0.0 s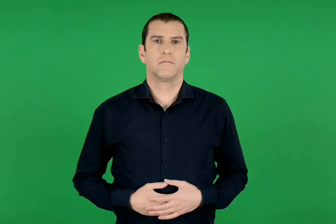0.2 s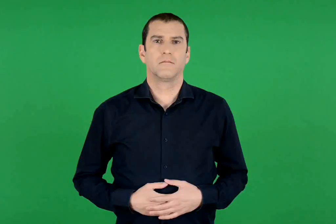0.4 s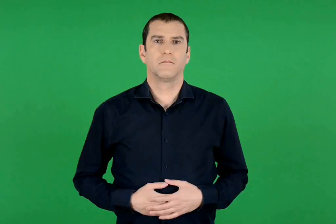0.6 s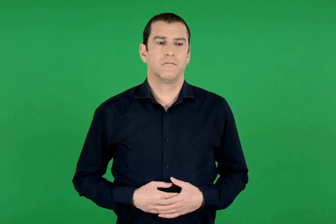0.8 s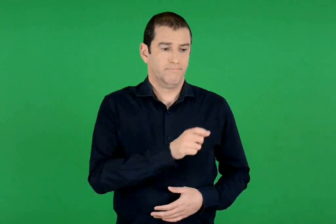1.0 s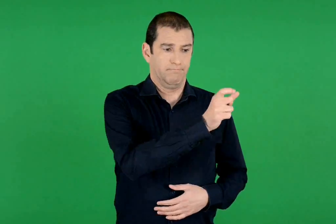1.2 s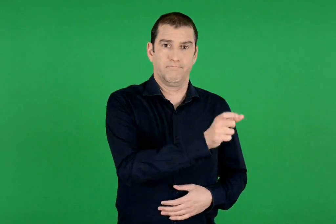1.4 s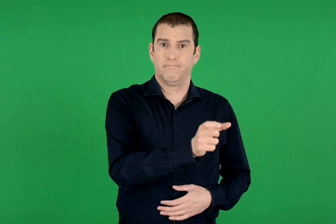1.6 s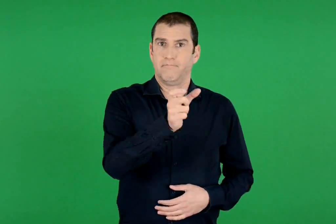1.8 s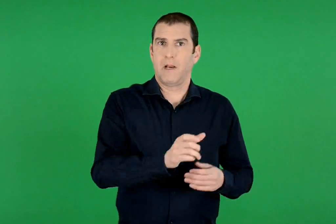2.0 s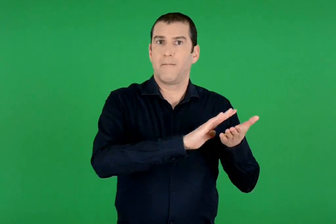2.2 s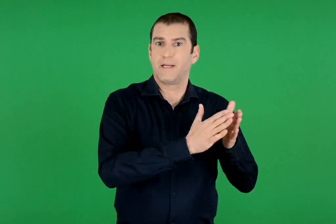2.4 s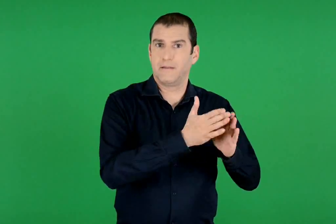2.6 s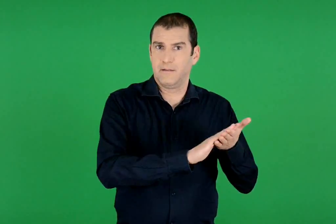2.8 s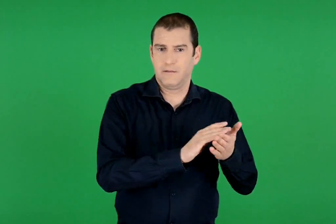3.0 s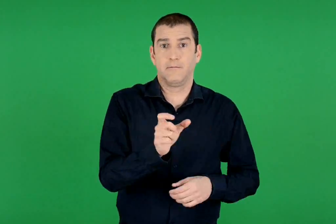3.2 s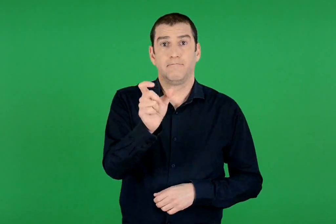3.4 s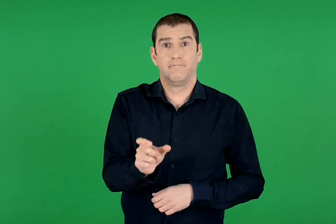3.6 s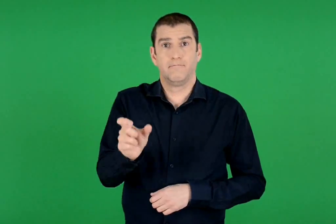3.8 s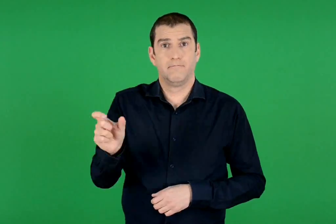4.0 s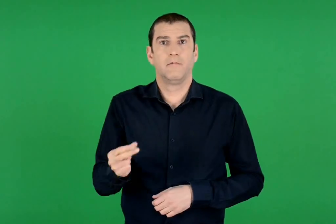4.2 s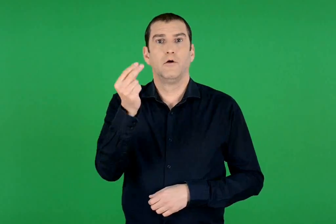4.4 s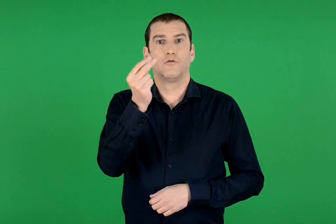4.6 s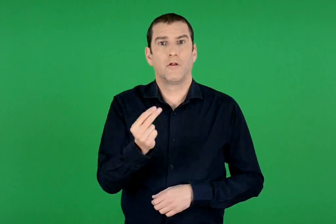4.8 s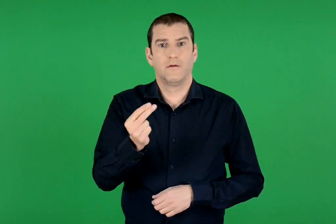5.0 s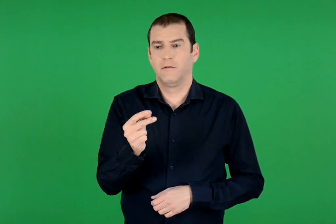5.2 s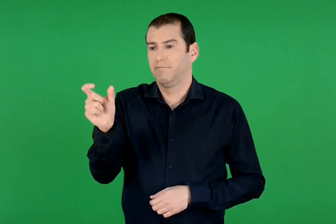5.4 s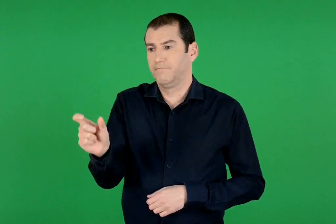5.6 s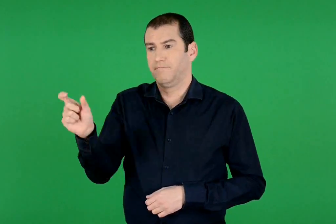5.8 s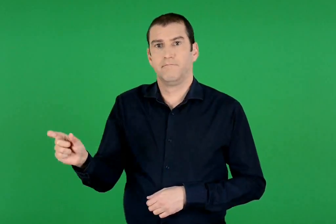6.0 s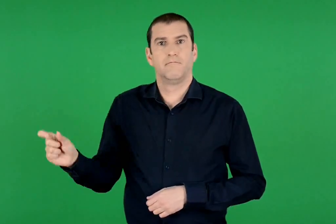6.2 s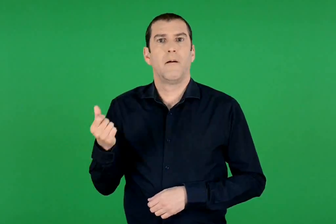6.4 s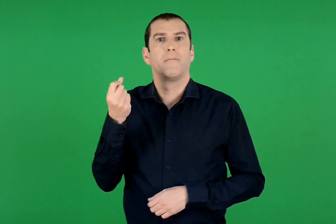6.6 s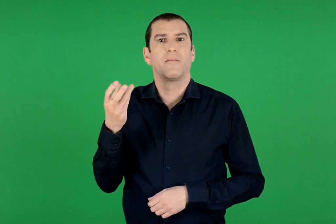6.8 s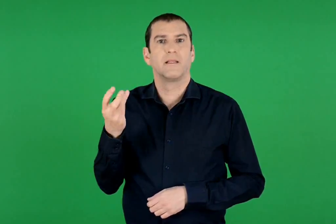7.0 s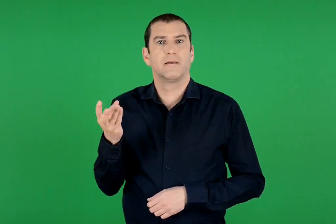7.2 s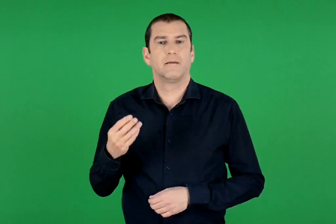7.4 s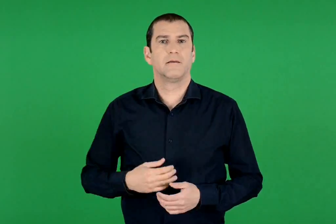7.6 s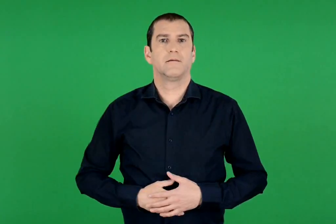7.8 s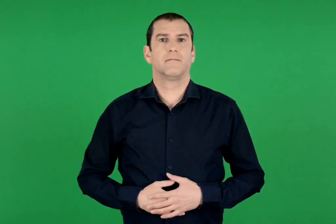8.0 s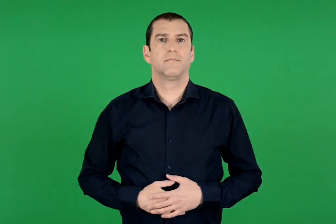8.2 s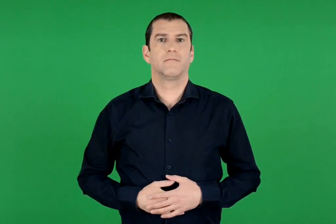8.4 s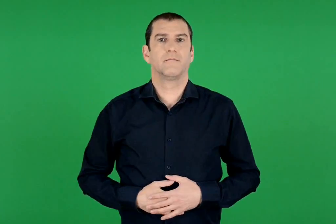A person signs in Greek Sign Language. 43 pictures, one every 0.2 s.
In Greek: οι πρακτικοί , οι ζωγράφοι και οι μαθηματικοί
